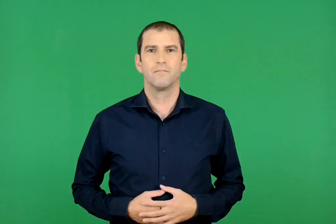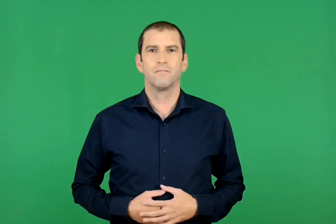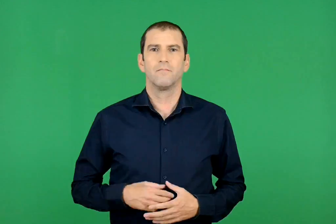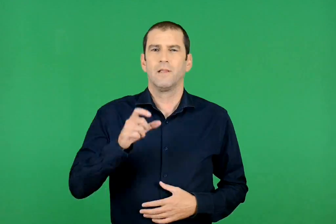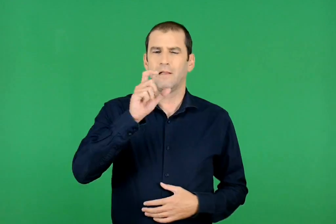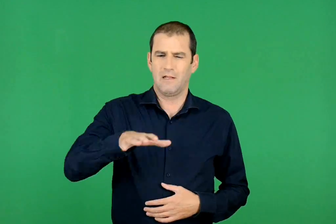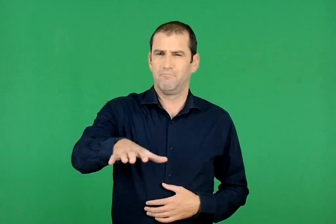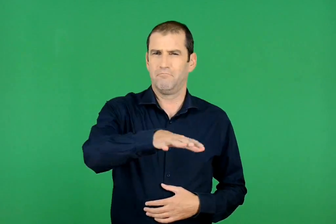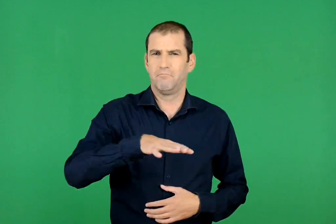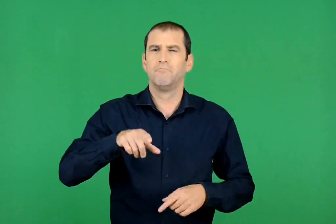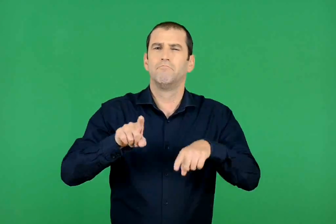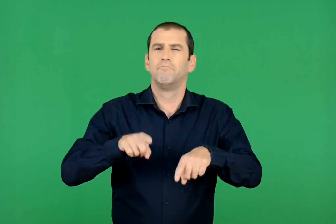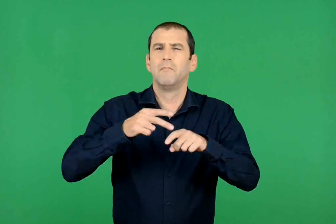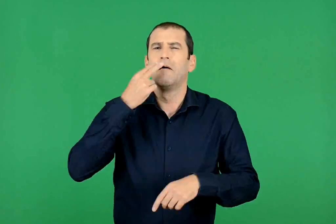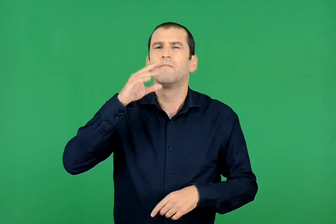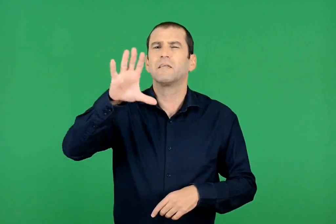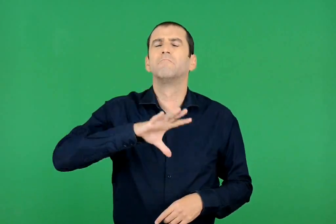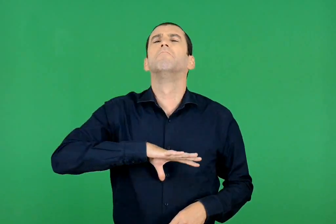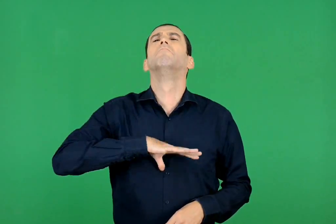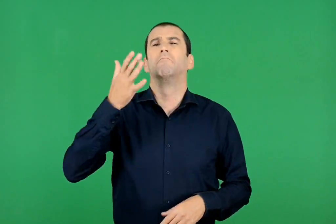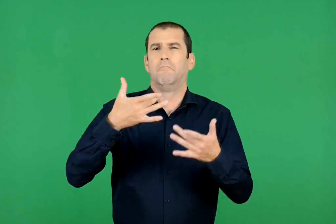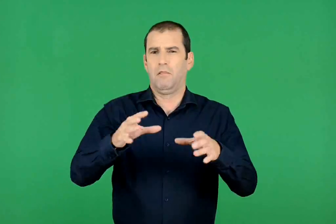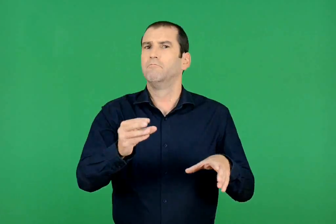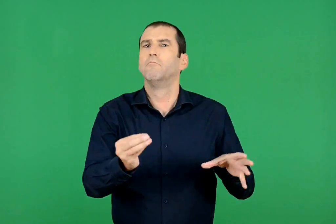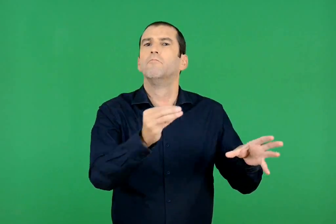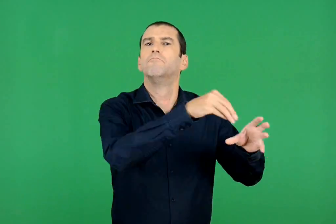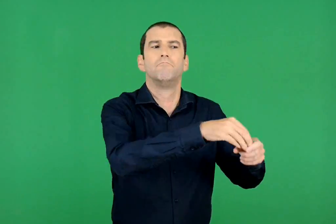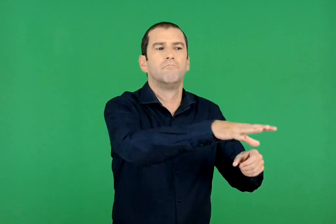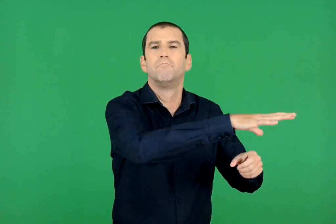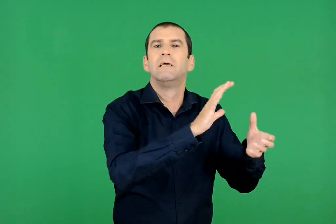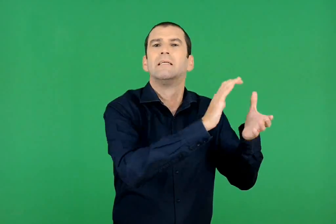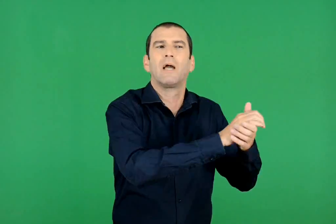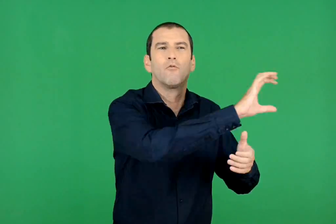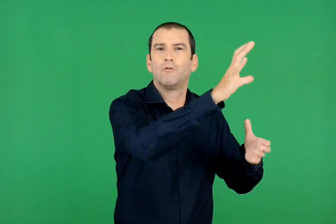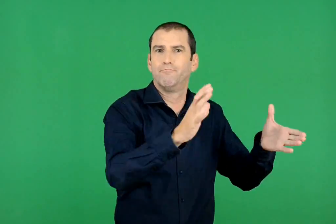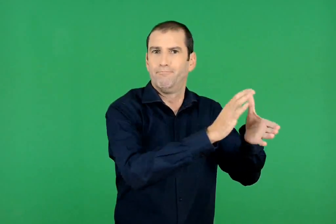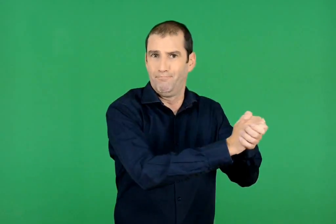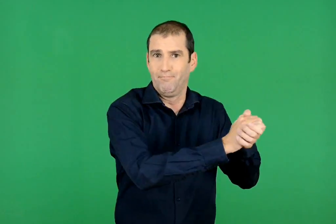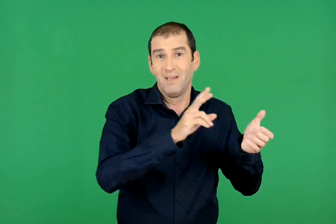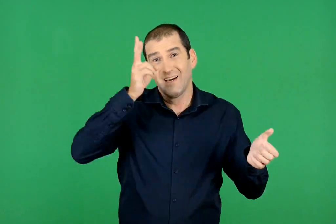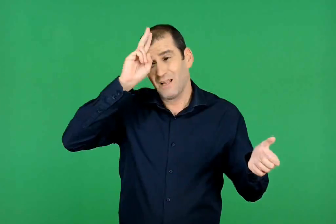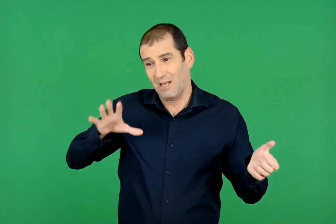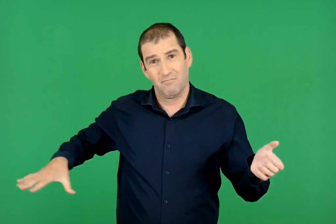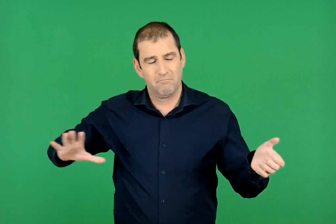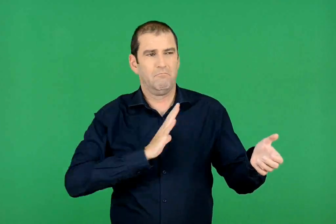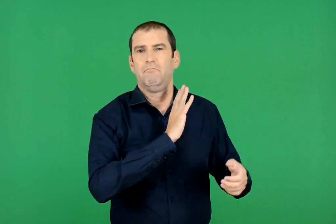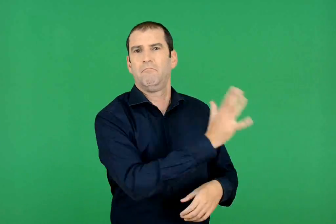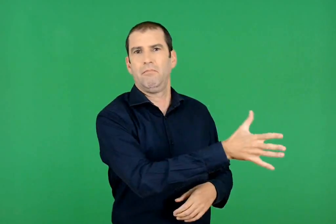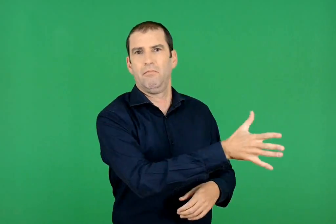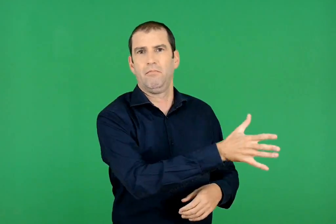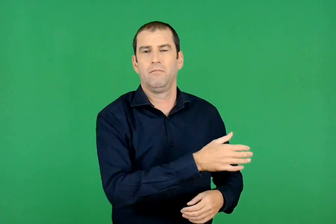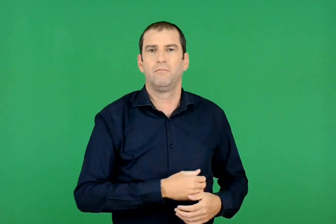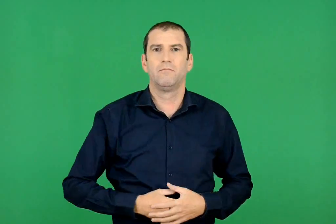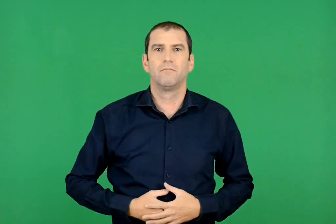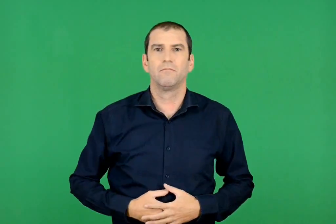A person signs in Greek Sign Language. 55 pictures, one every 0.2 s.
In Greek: όσοι δεν ήταν φασίστες πήγαν με τους συμμάχους. οι γερμανοί όμως τους μισούσαν
